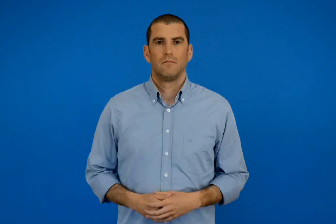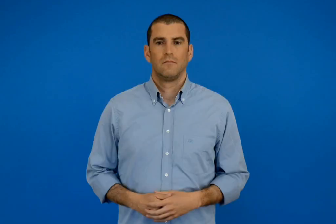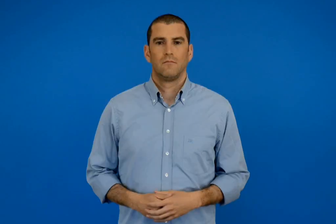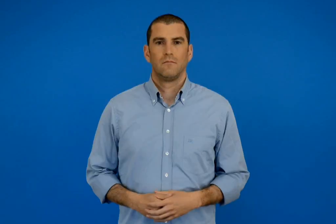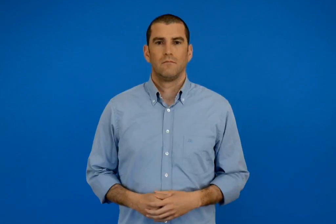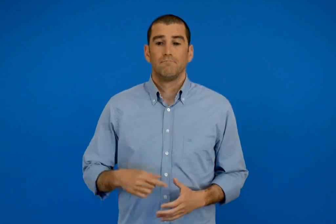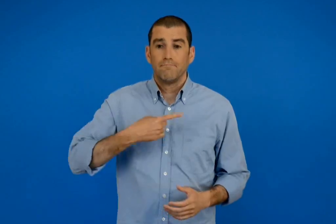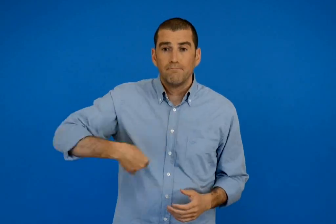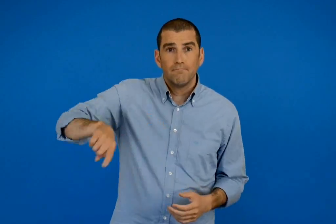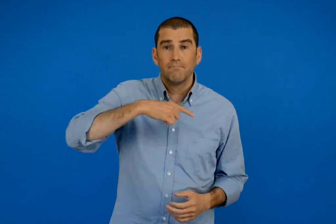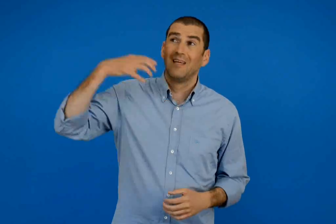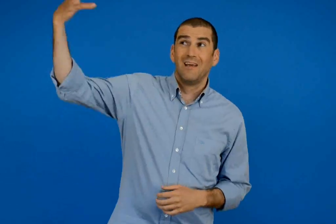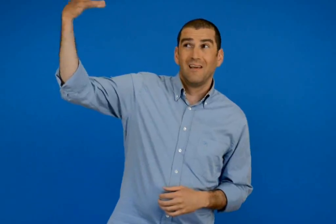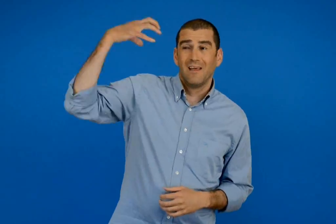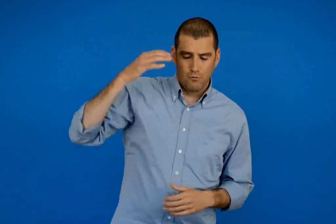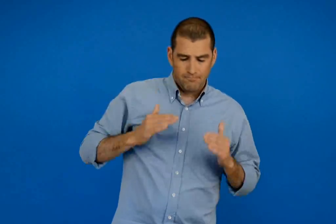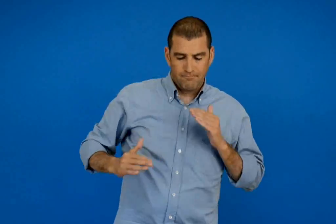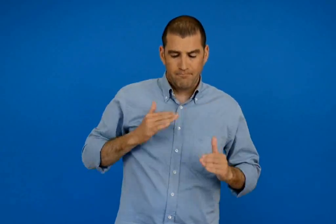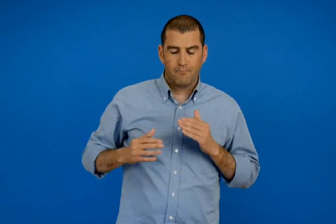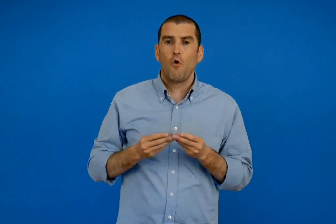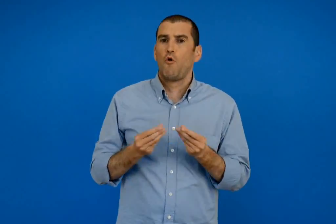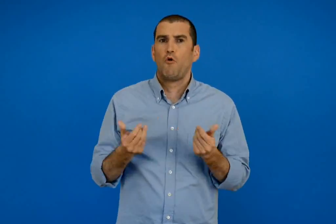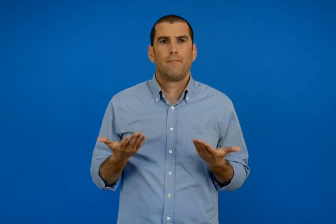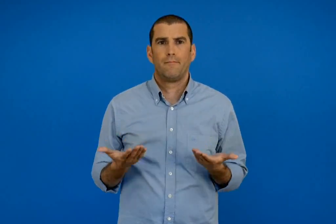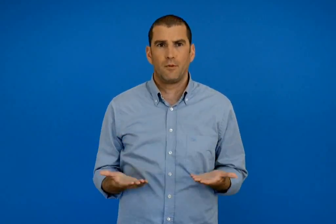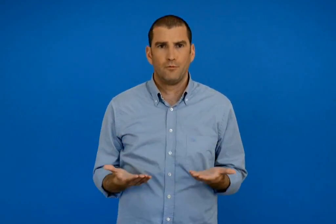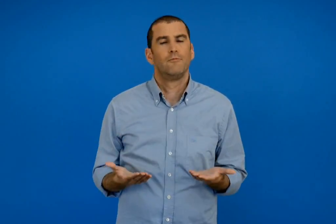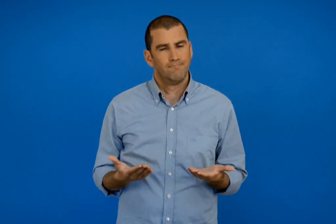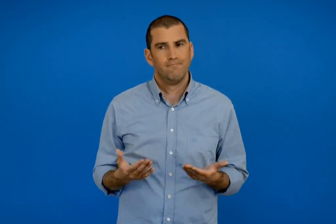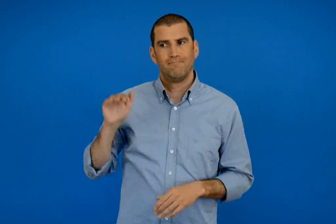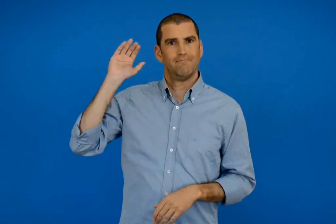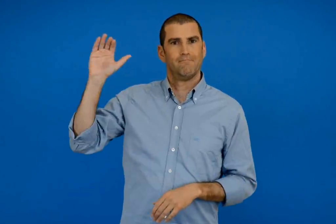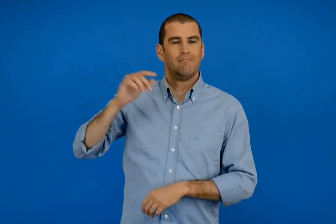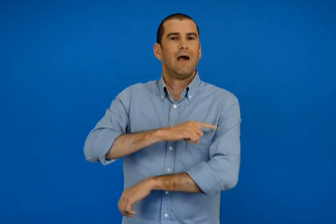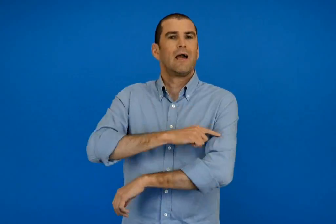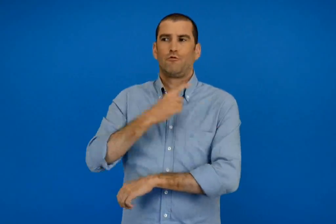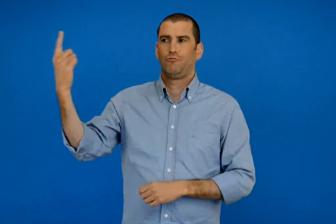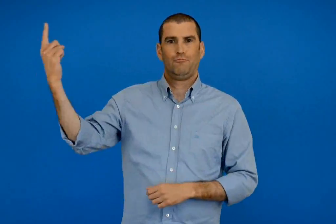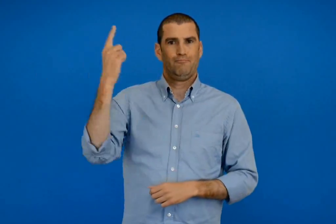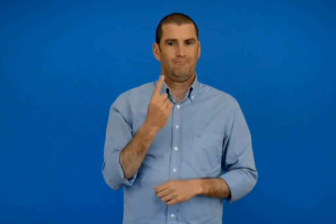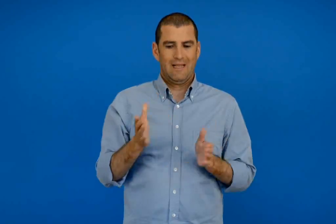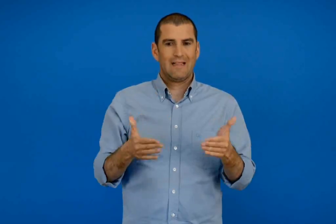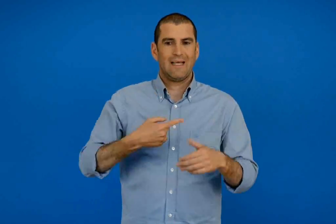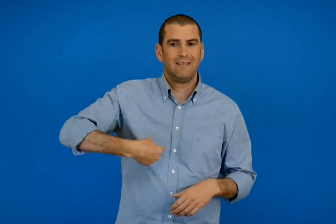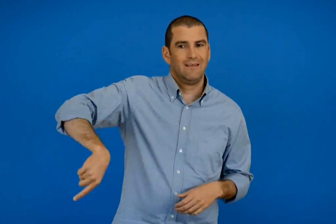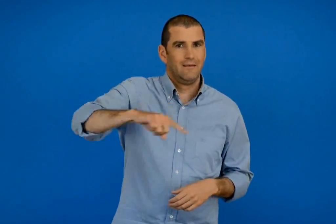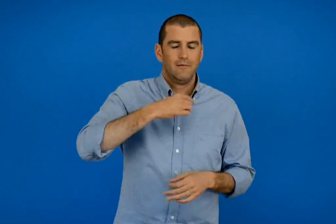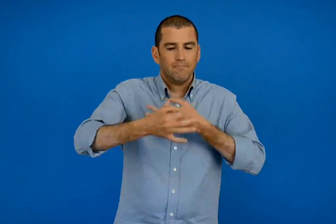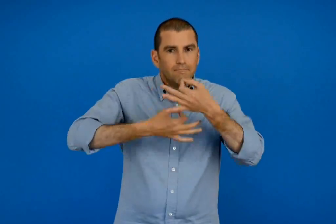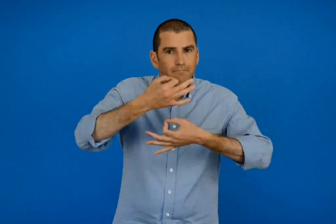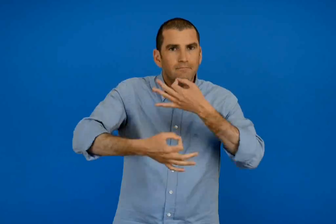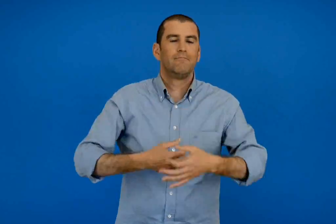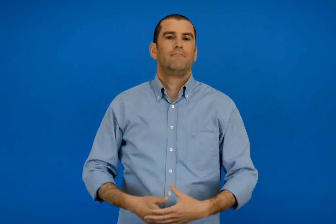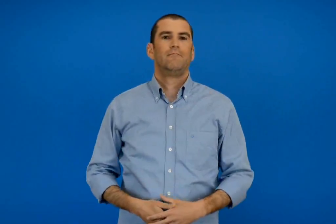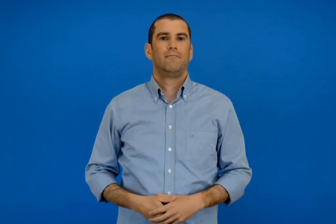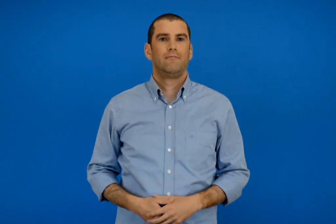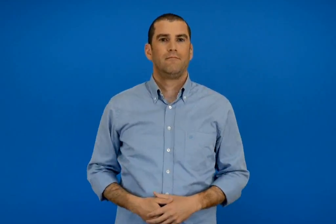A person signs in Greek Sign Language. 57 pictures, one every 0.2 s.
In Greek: πως μπορούμε να προστατευθούμε από τον ήλιο ; καλούμε ένα γιατρό στην τάξη να μας μιλήσει για αυτό
